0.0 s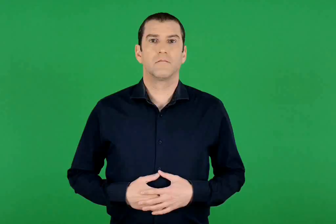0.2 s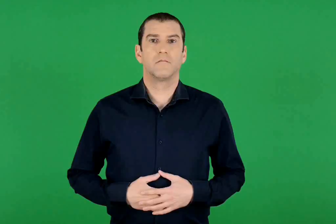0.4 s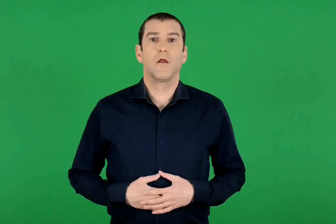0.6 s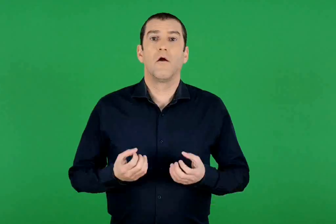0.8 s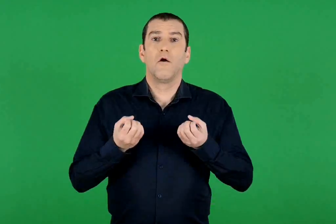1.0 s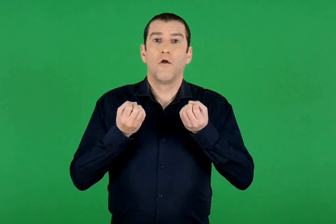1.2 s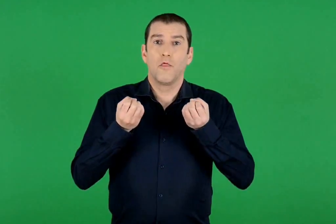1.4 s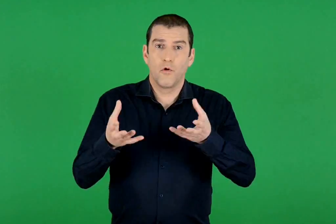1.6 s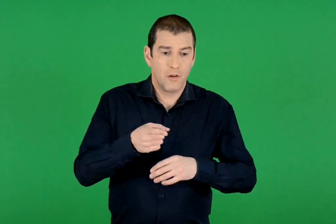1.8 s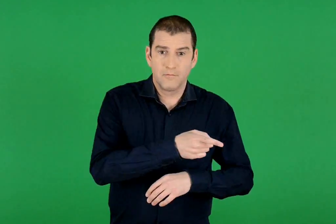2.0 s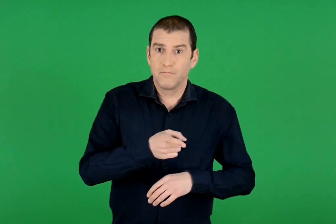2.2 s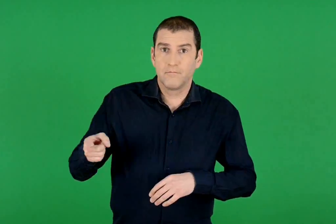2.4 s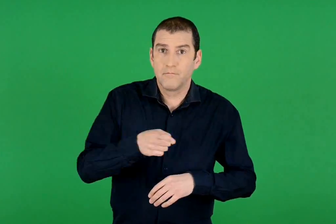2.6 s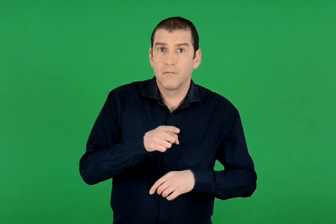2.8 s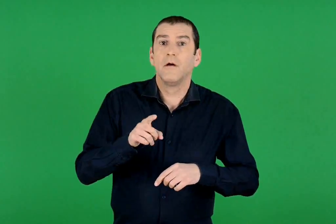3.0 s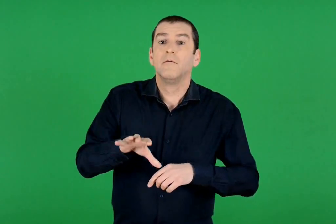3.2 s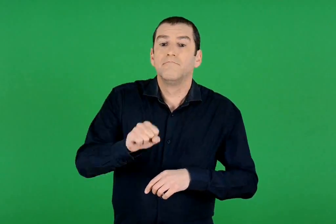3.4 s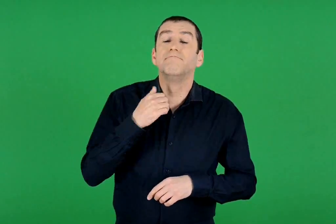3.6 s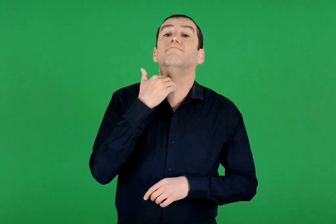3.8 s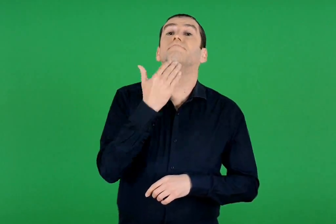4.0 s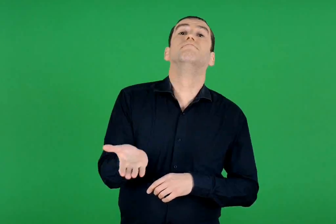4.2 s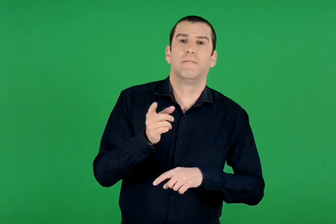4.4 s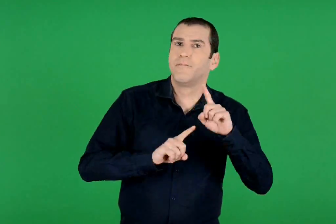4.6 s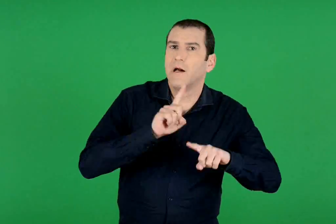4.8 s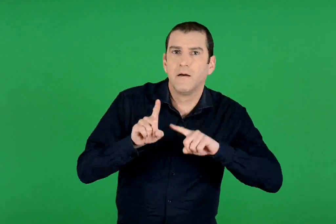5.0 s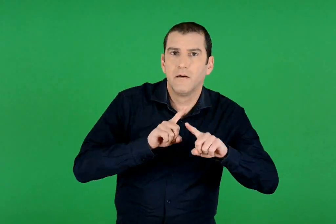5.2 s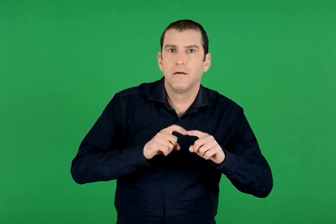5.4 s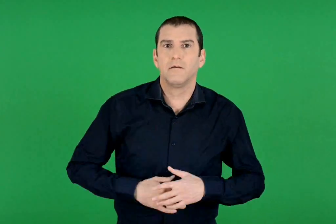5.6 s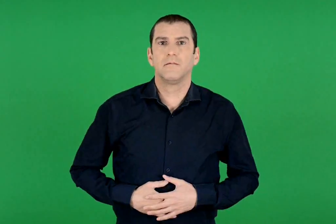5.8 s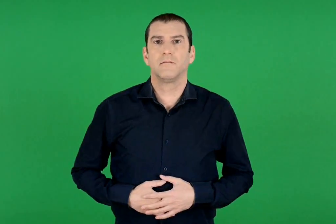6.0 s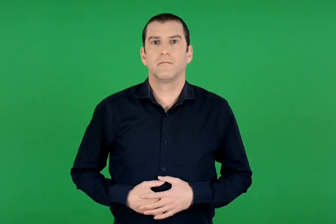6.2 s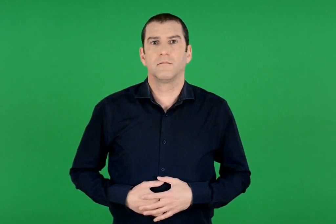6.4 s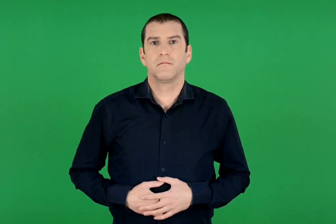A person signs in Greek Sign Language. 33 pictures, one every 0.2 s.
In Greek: ποια δώρα δεν μπορεί να πάρει ;
